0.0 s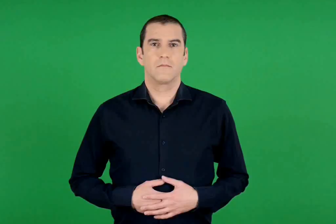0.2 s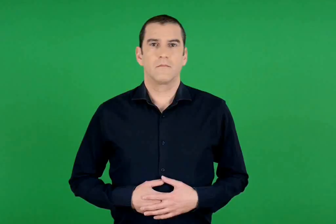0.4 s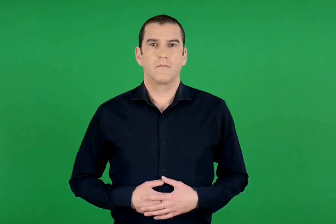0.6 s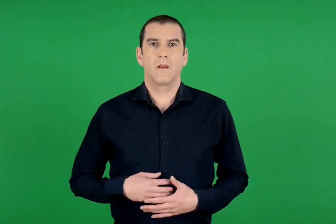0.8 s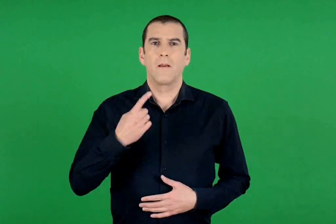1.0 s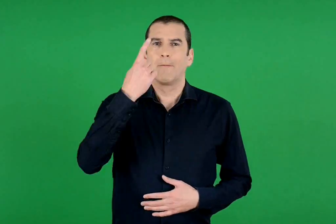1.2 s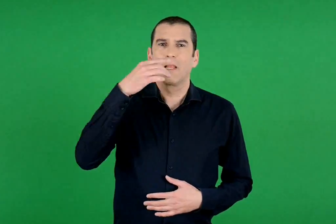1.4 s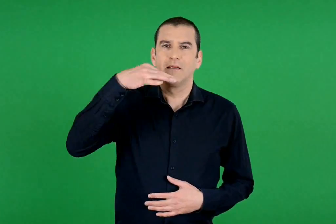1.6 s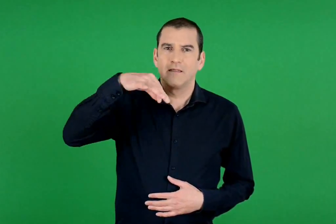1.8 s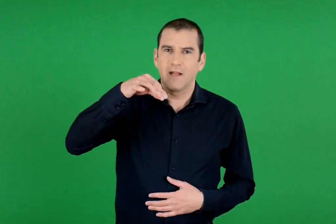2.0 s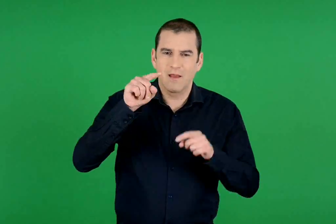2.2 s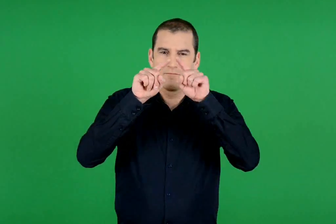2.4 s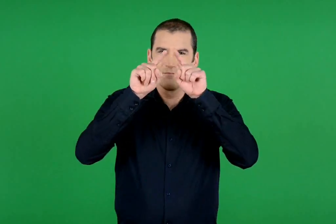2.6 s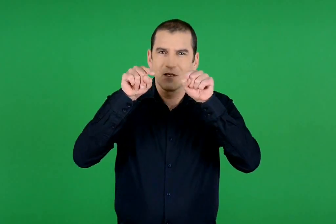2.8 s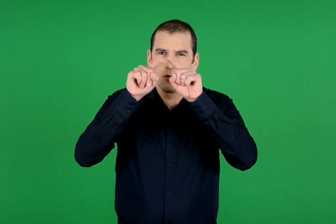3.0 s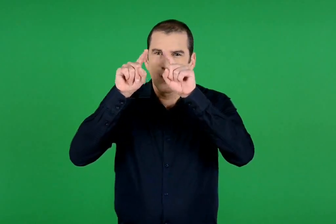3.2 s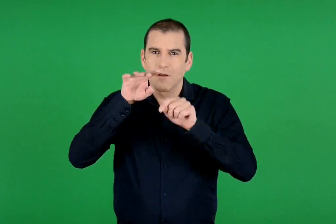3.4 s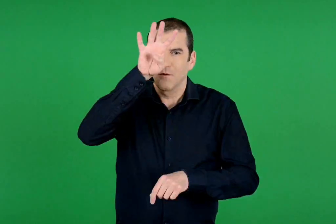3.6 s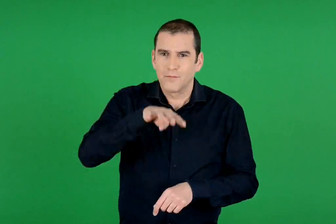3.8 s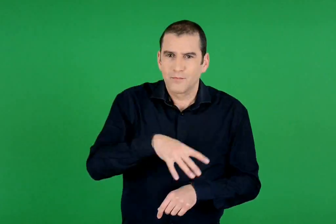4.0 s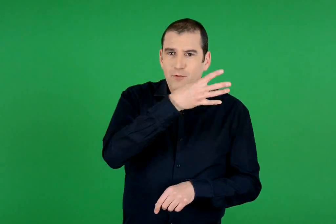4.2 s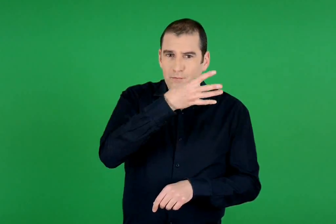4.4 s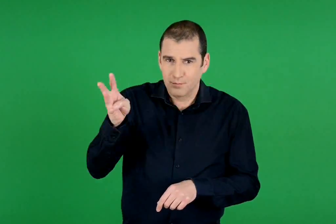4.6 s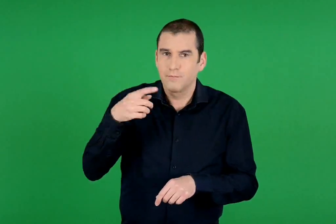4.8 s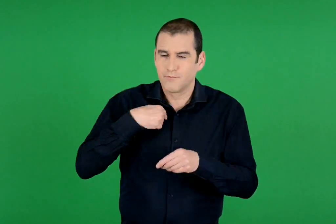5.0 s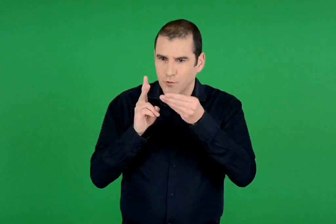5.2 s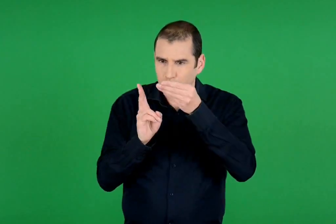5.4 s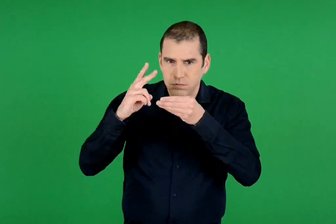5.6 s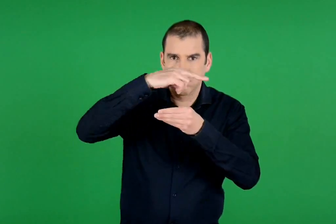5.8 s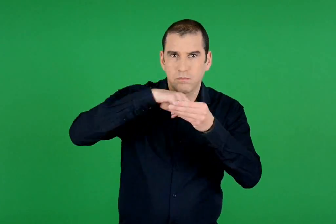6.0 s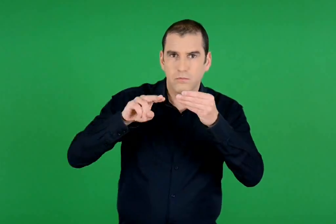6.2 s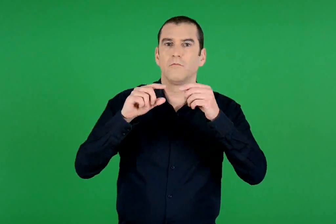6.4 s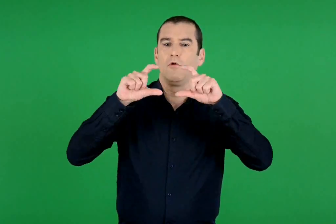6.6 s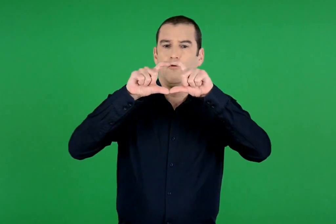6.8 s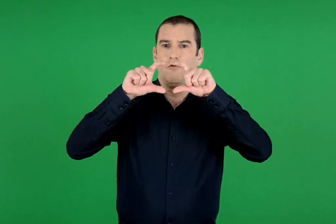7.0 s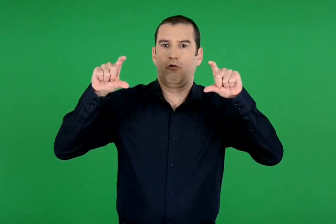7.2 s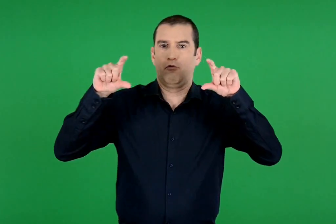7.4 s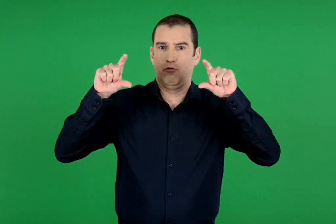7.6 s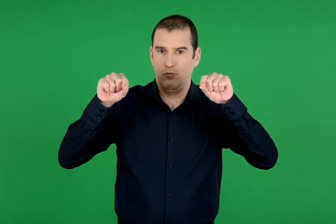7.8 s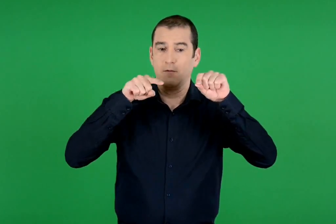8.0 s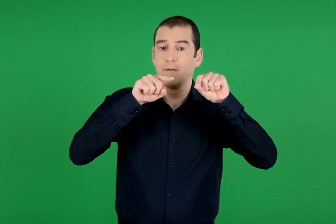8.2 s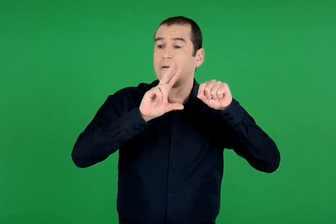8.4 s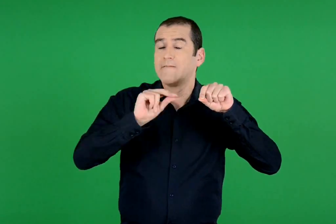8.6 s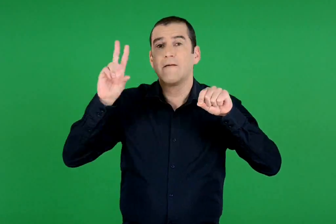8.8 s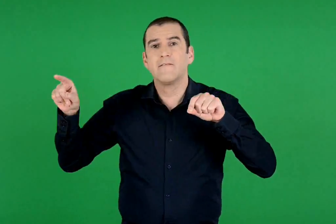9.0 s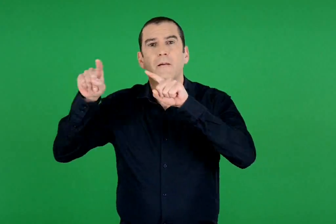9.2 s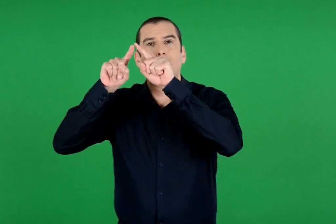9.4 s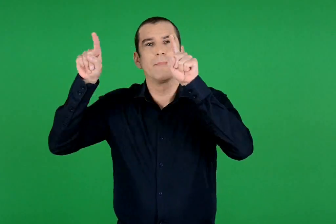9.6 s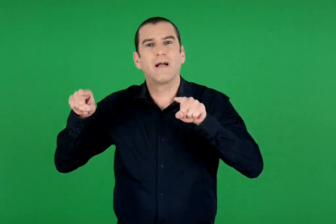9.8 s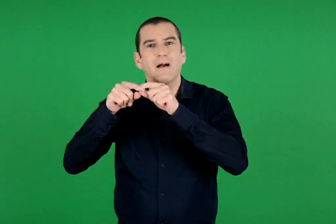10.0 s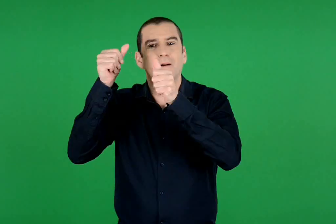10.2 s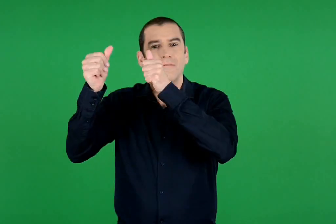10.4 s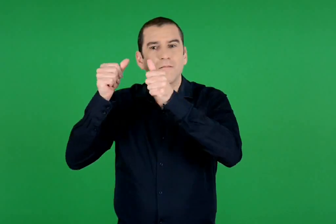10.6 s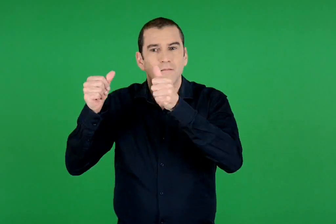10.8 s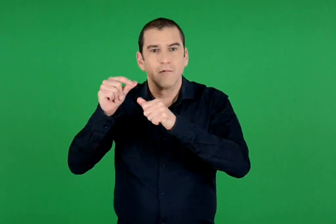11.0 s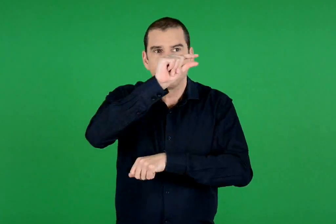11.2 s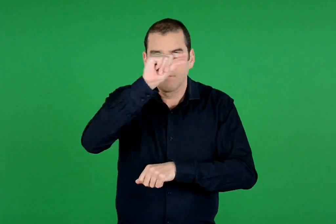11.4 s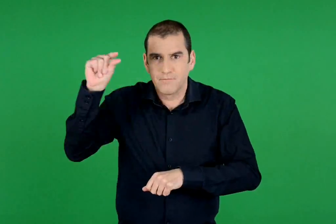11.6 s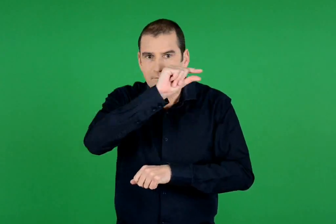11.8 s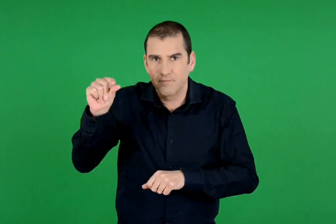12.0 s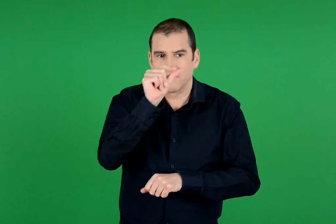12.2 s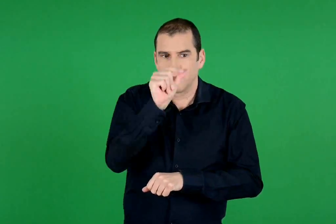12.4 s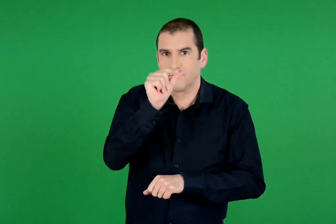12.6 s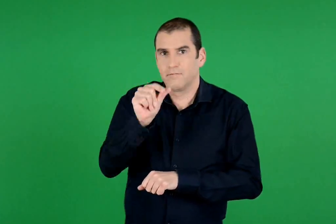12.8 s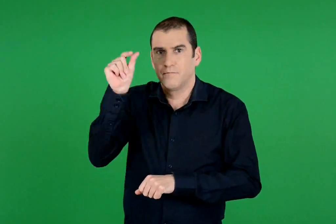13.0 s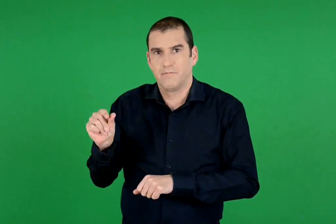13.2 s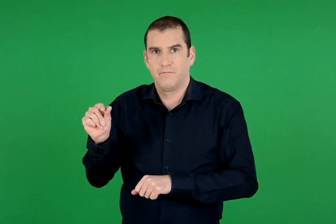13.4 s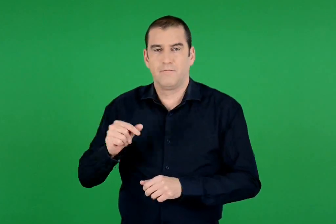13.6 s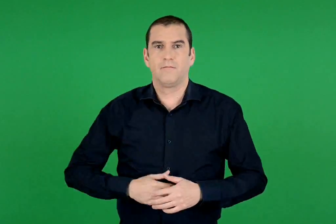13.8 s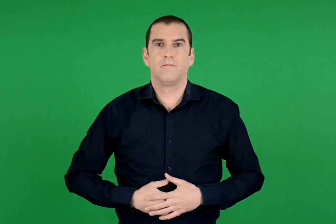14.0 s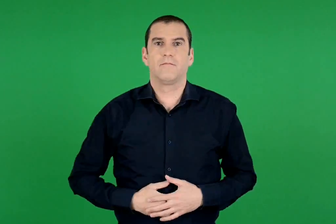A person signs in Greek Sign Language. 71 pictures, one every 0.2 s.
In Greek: κόβω από μια σελίδα με τετραγωνάκια ένα ορθογώνιο που να έχει τον ίδιο αριθμό γραμμών και στηλών με το παραπάνω ψηφιδωτό
